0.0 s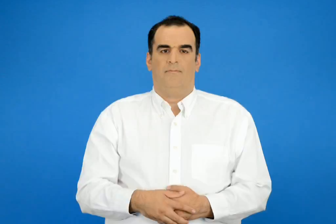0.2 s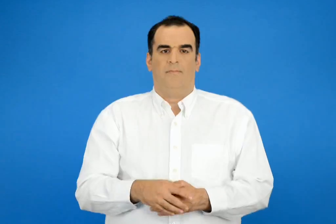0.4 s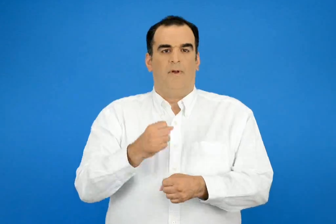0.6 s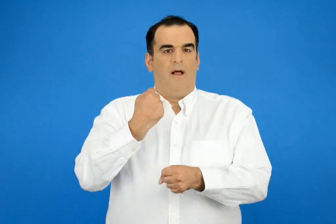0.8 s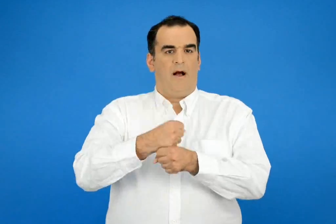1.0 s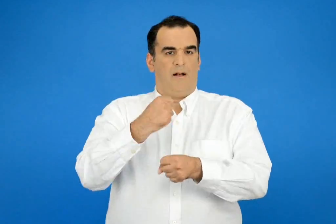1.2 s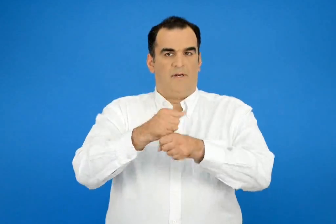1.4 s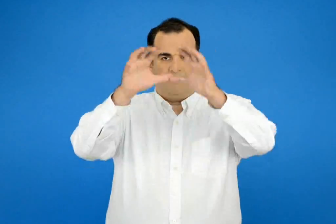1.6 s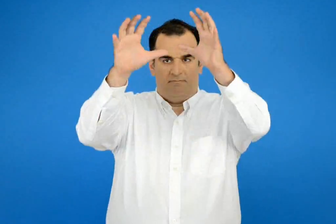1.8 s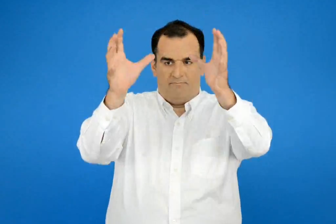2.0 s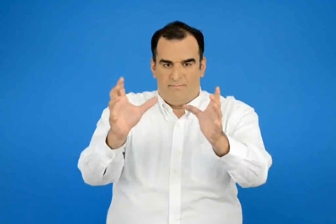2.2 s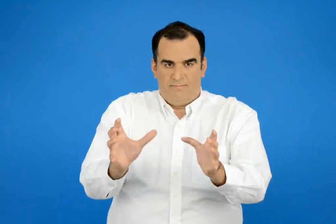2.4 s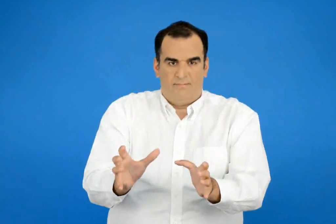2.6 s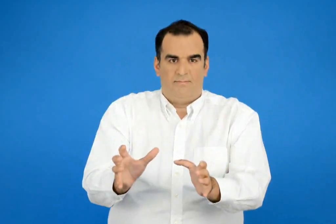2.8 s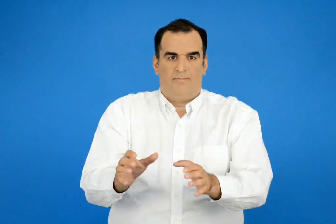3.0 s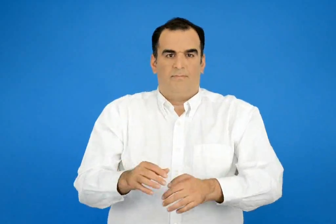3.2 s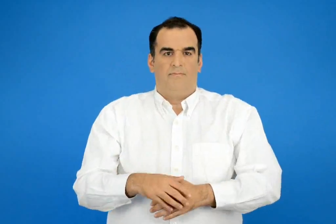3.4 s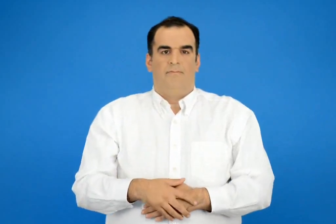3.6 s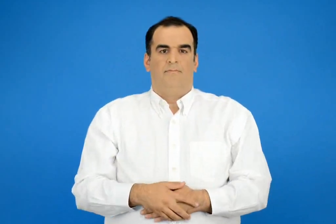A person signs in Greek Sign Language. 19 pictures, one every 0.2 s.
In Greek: άγαλμα
